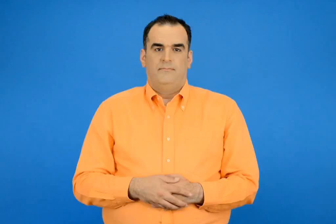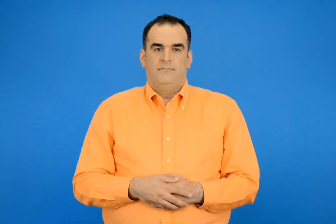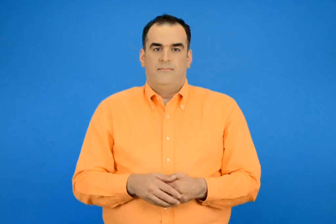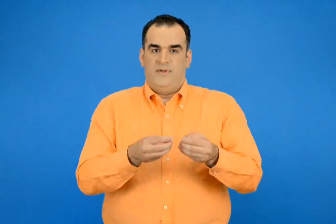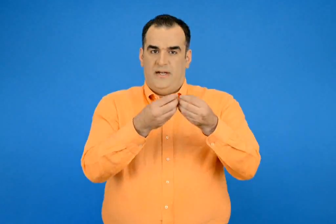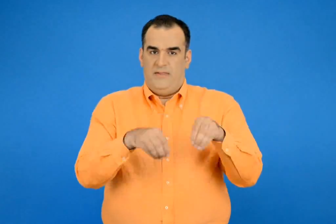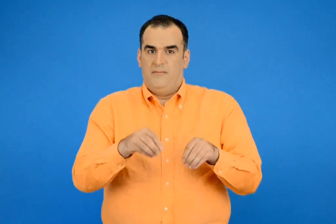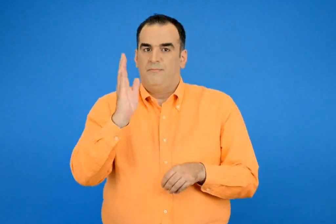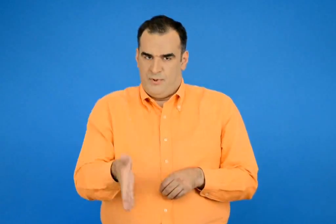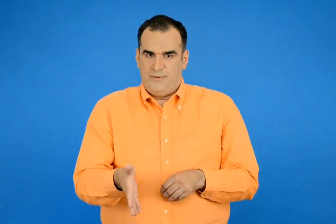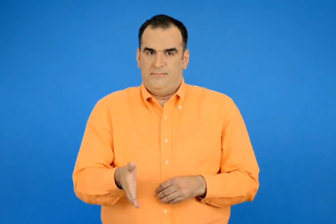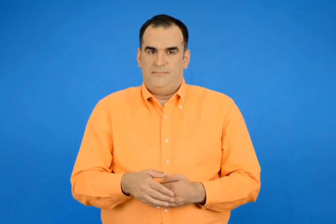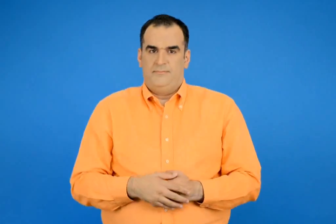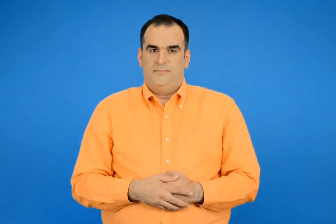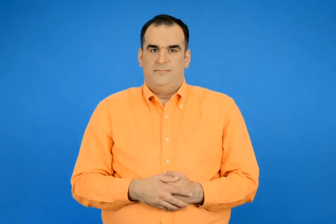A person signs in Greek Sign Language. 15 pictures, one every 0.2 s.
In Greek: μπορεί να λυθεί
